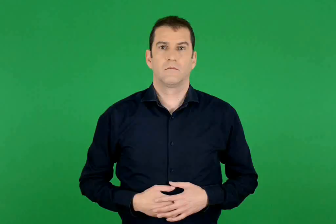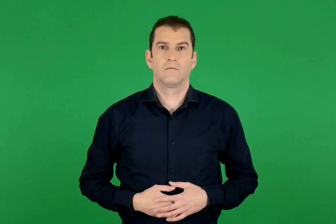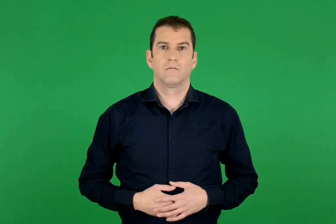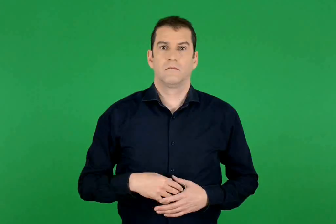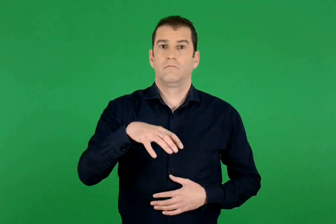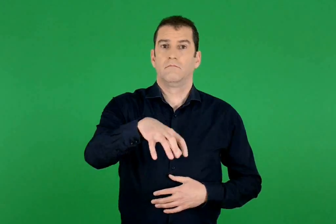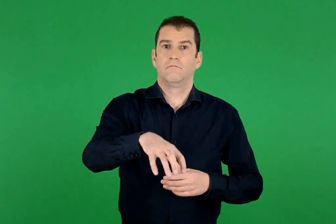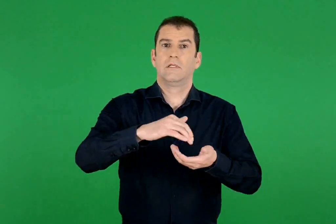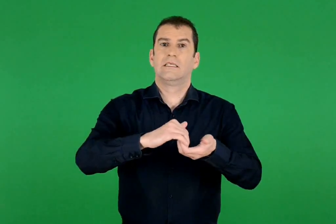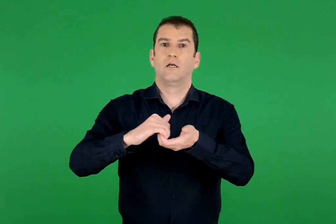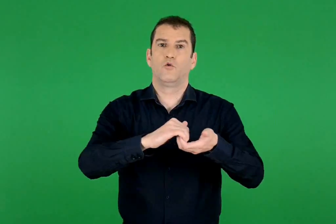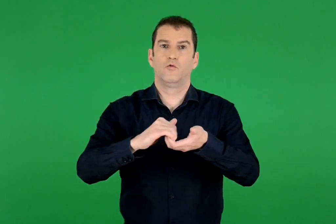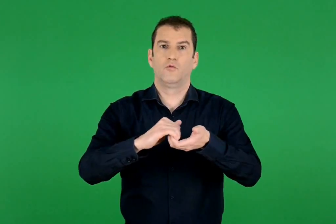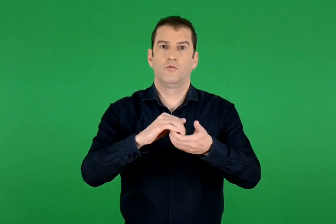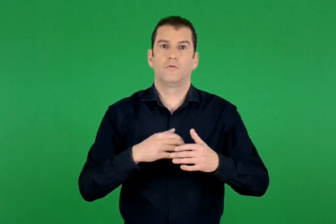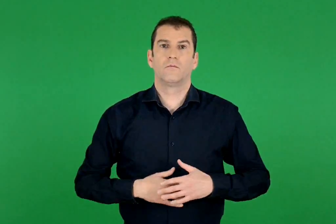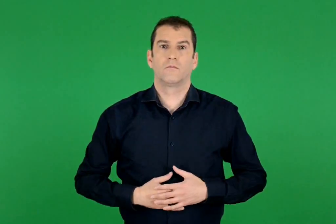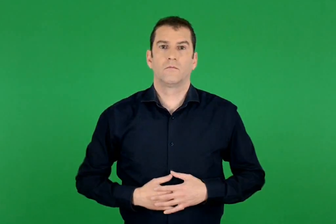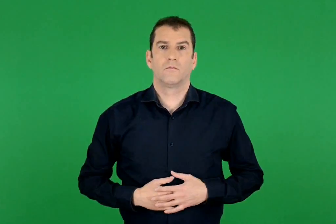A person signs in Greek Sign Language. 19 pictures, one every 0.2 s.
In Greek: σύλλογος
